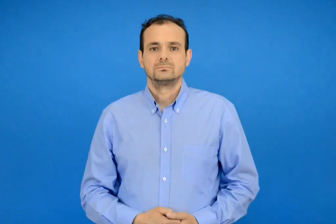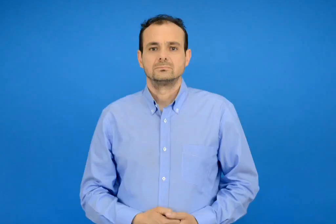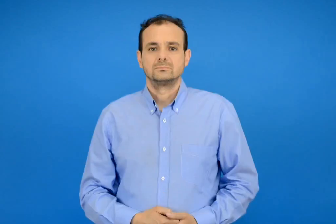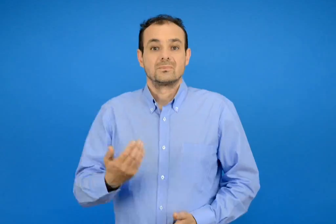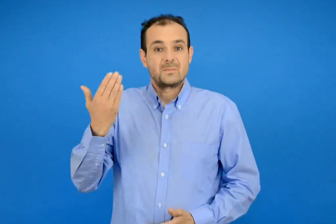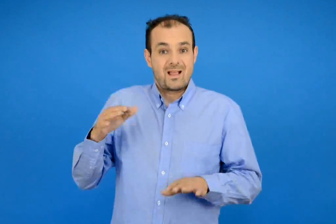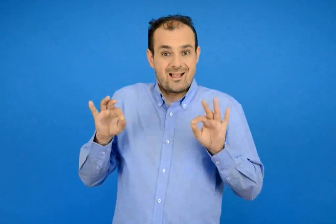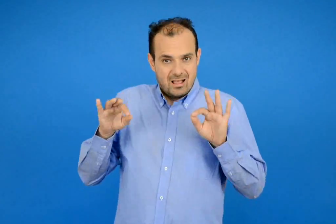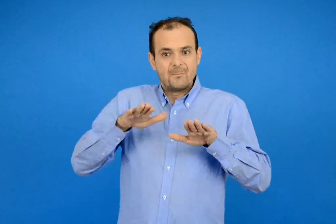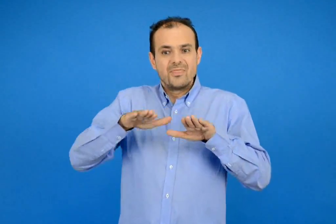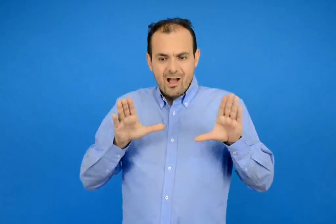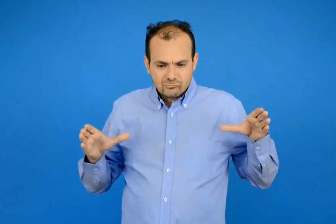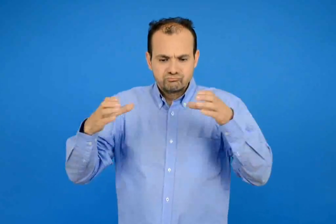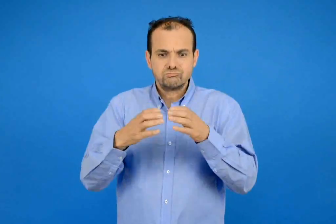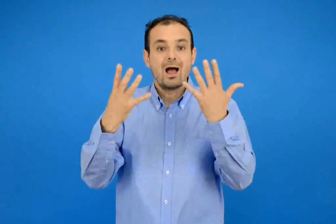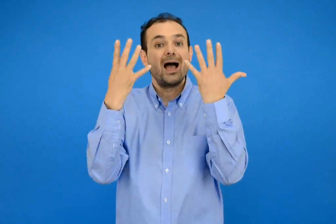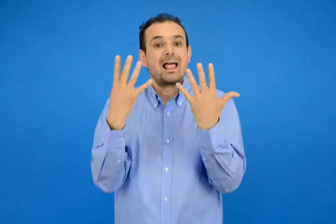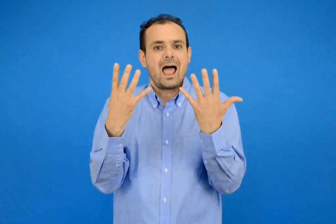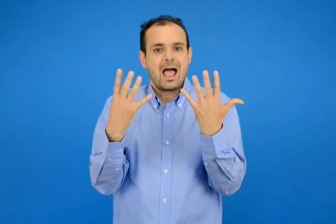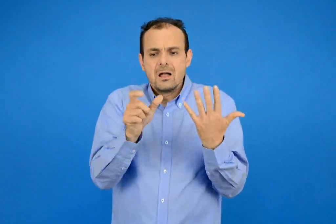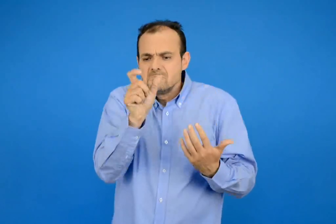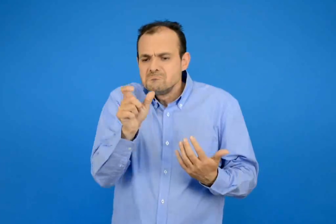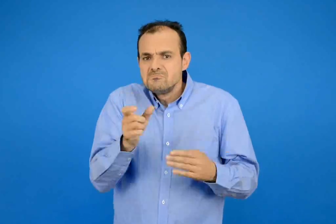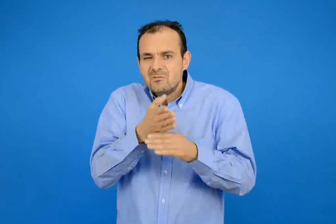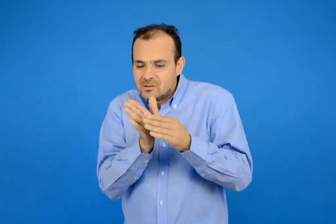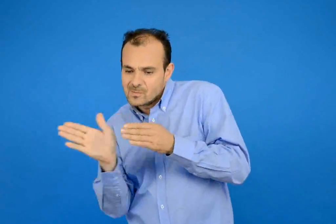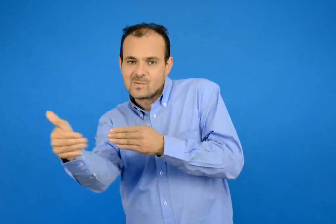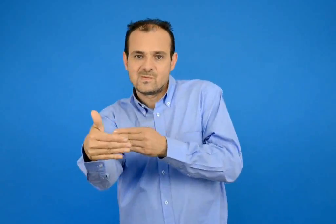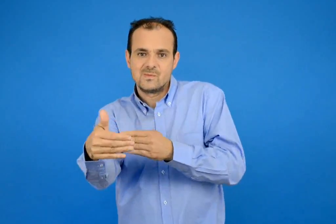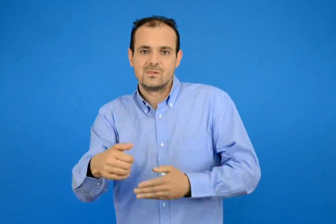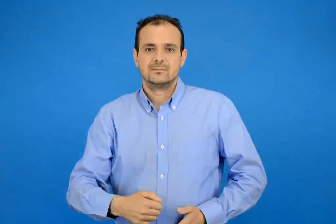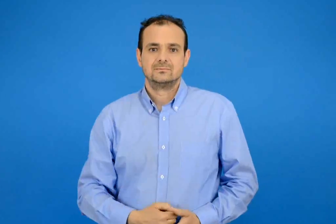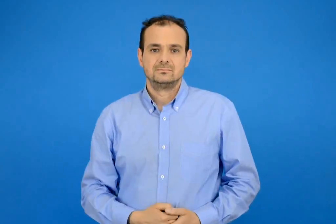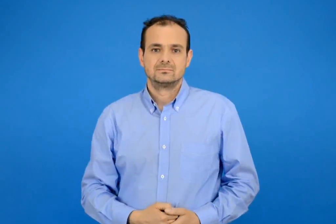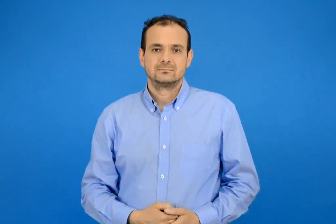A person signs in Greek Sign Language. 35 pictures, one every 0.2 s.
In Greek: στην αρχή όλα τα παιδιά ήταν 9 κάποιά κρυφτήκαν
